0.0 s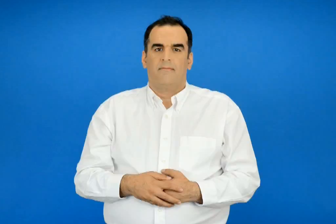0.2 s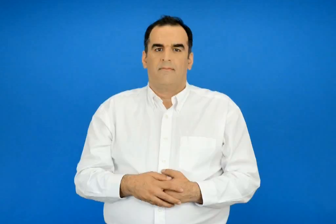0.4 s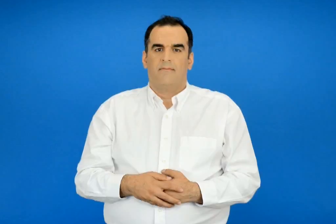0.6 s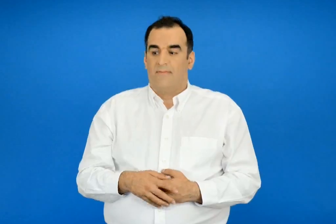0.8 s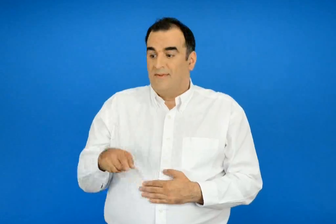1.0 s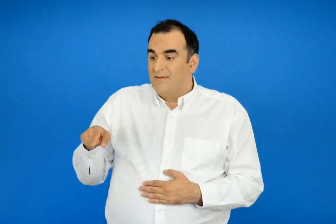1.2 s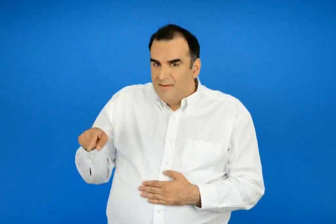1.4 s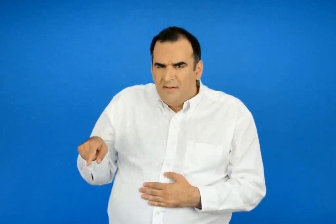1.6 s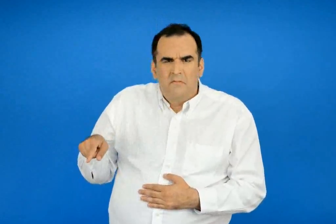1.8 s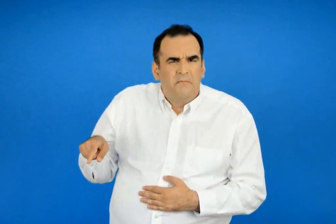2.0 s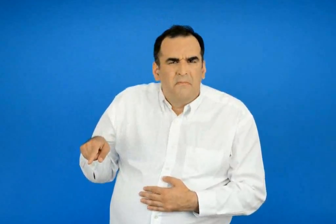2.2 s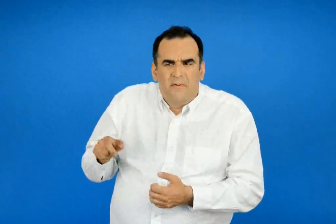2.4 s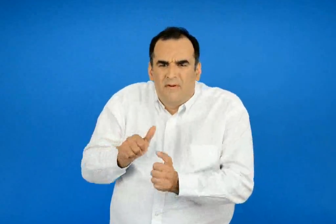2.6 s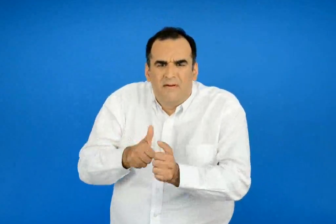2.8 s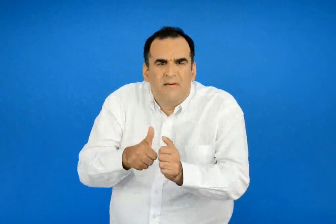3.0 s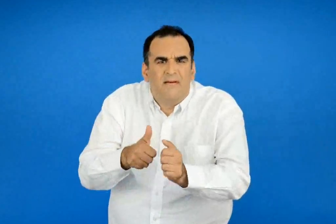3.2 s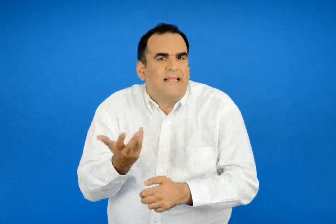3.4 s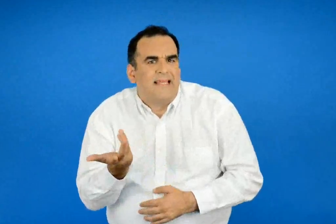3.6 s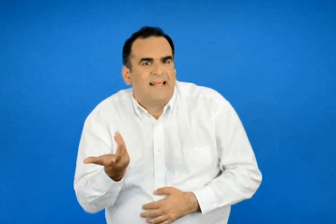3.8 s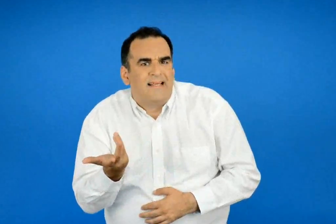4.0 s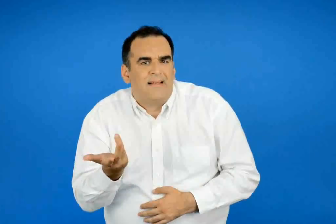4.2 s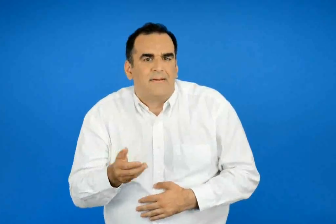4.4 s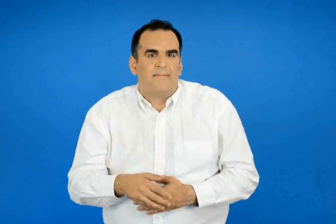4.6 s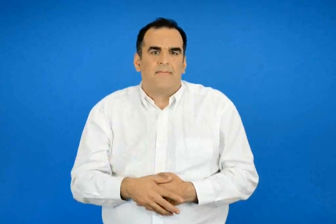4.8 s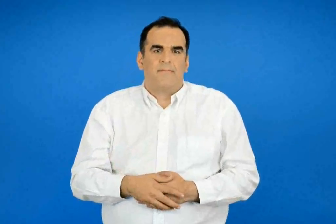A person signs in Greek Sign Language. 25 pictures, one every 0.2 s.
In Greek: τι θα ακολουθήσουμε ;
